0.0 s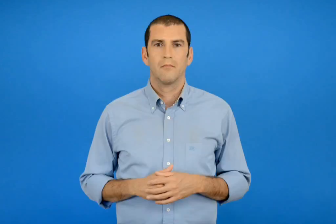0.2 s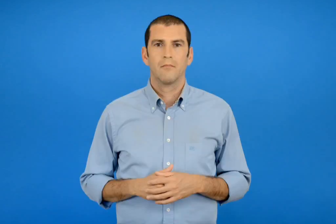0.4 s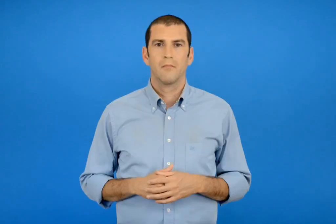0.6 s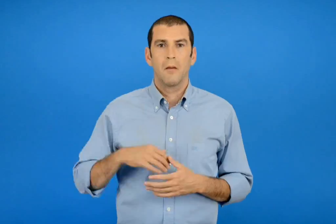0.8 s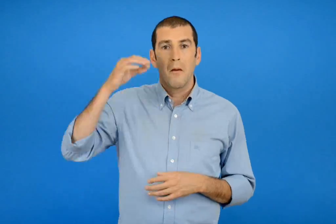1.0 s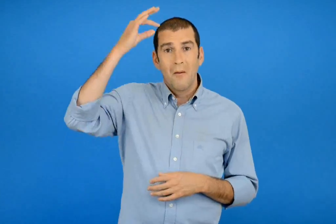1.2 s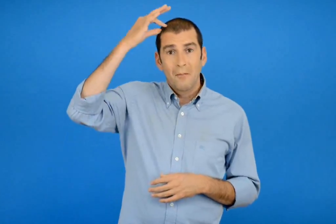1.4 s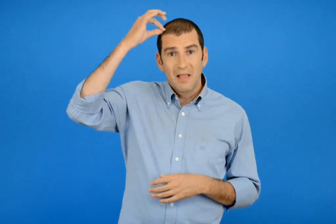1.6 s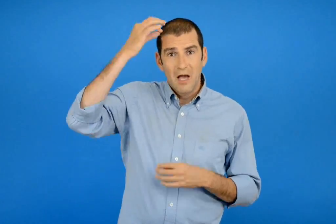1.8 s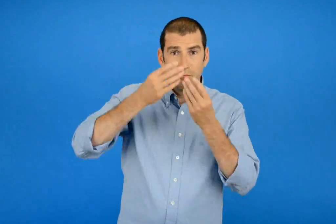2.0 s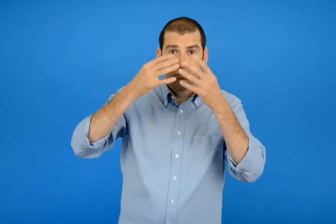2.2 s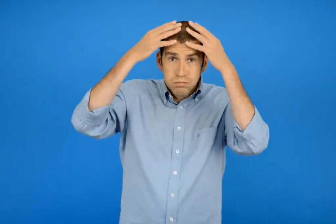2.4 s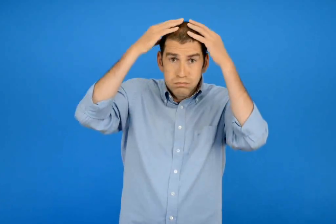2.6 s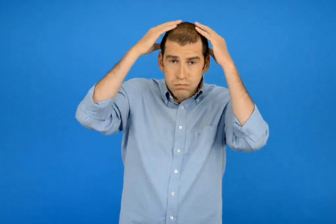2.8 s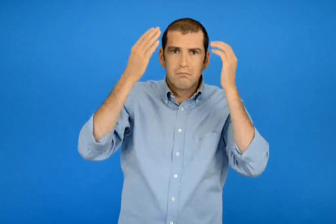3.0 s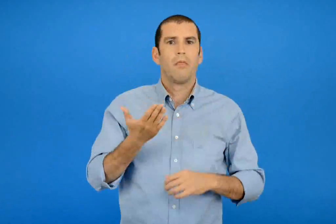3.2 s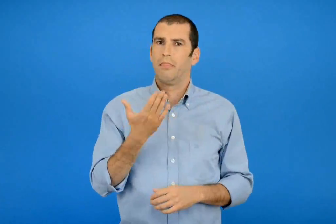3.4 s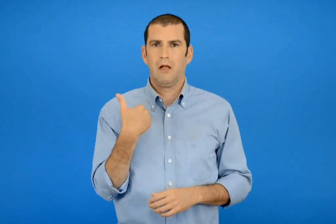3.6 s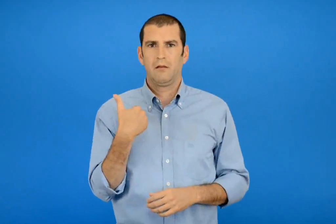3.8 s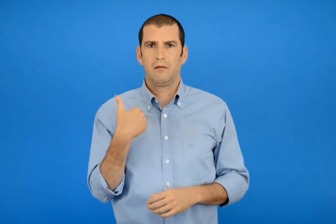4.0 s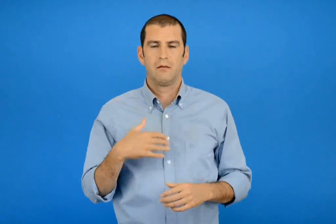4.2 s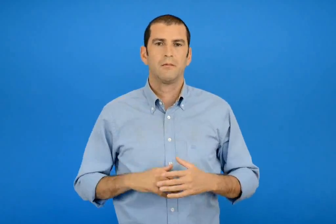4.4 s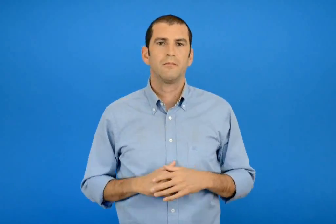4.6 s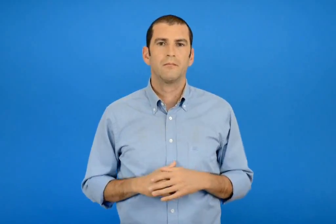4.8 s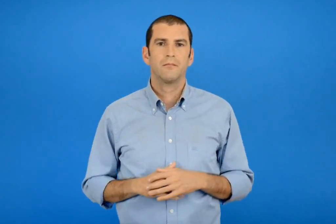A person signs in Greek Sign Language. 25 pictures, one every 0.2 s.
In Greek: δεν έχει πολλά μαλλιά
